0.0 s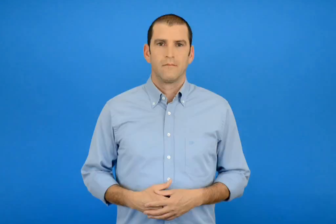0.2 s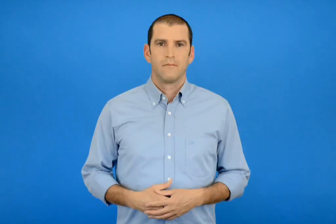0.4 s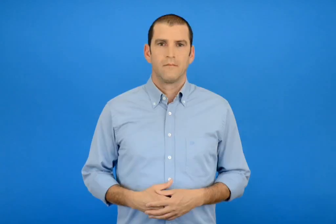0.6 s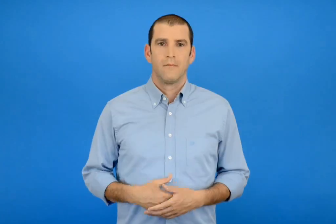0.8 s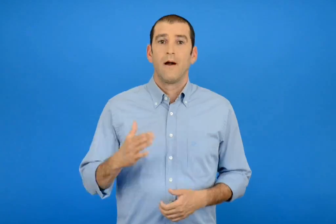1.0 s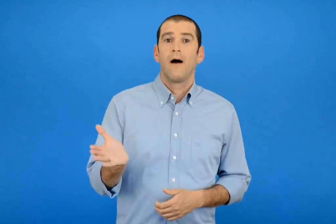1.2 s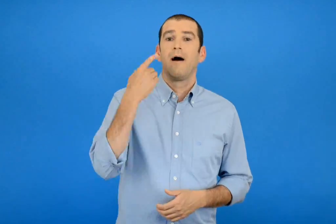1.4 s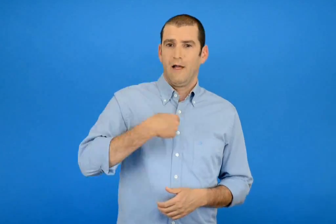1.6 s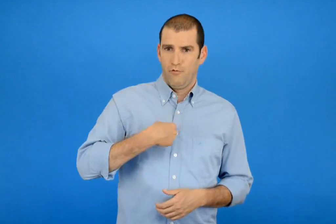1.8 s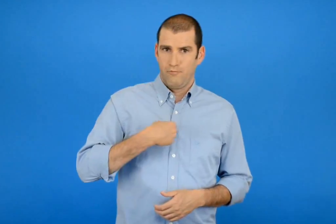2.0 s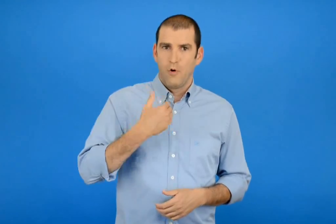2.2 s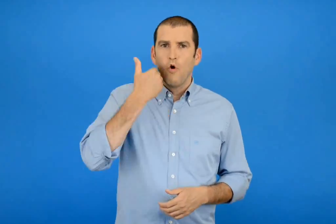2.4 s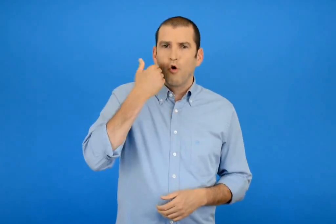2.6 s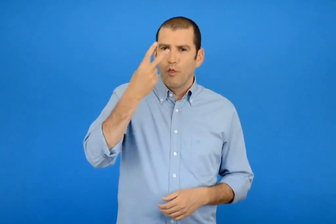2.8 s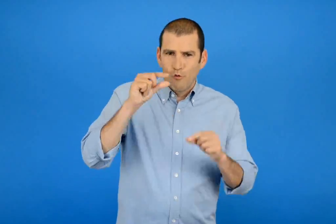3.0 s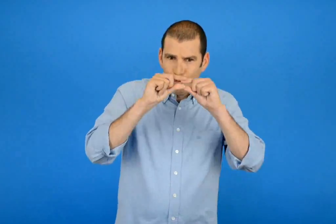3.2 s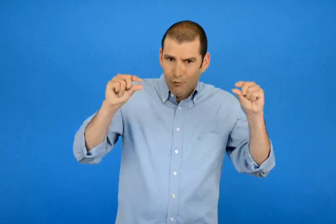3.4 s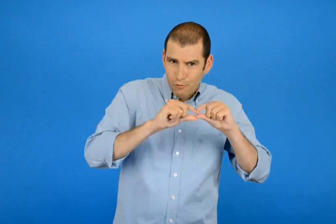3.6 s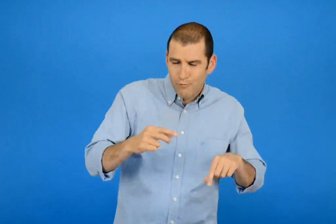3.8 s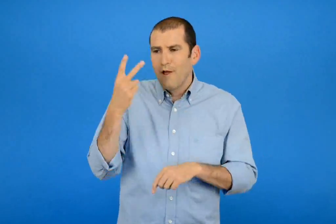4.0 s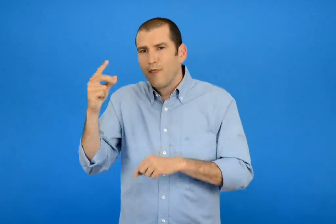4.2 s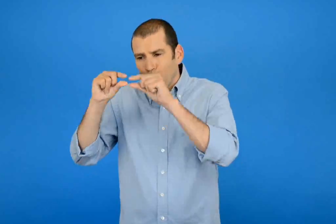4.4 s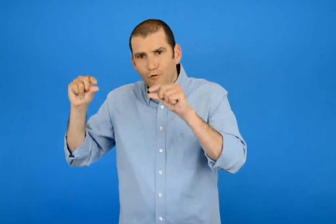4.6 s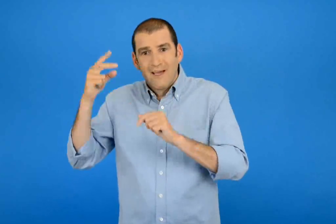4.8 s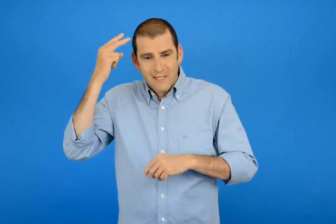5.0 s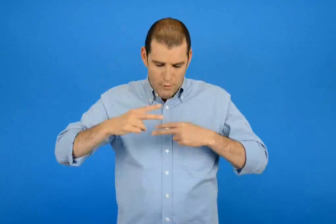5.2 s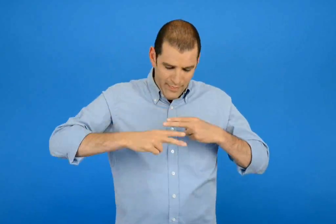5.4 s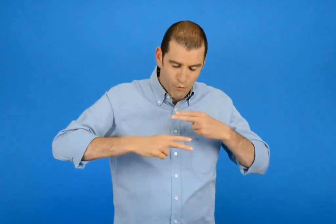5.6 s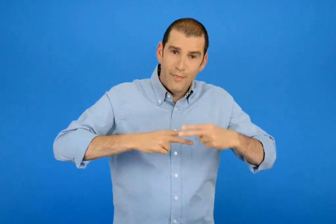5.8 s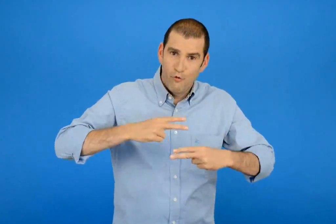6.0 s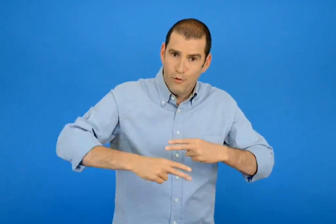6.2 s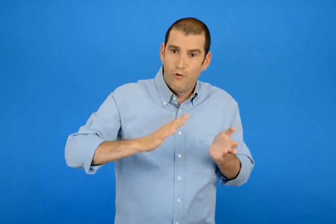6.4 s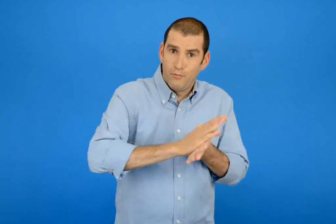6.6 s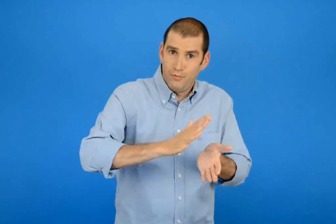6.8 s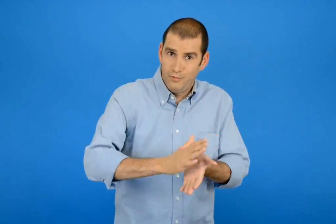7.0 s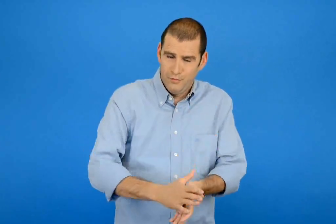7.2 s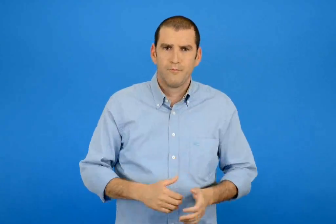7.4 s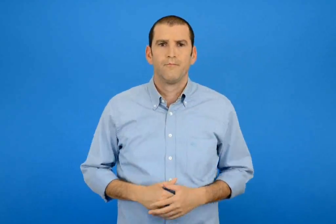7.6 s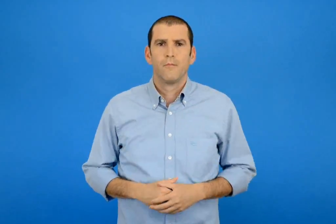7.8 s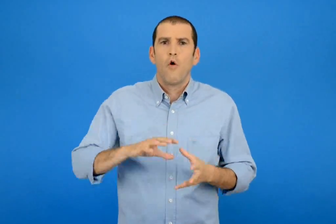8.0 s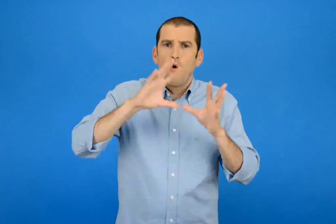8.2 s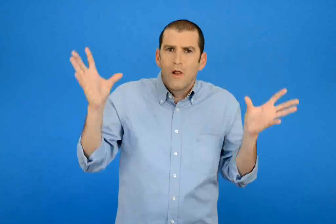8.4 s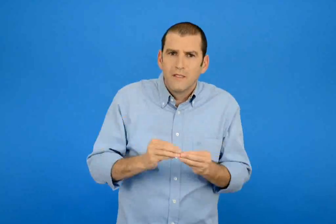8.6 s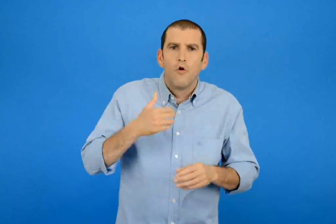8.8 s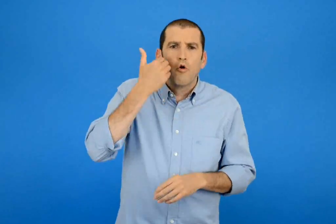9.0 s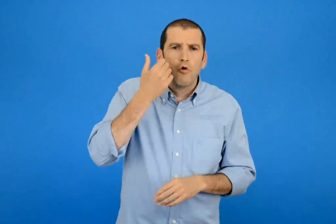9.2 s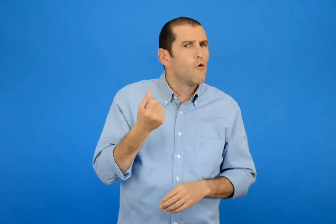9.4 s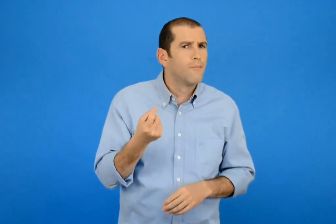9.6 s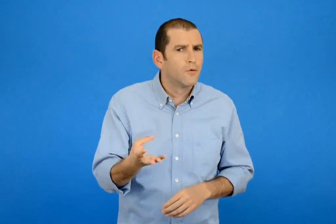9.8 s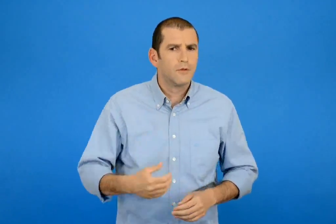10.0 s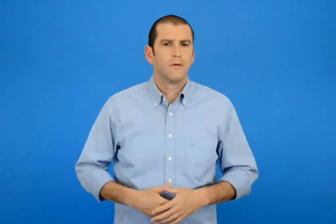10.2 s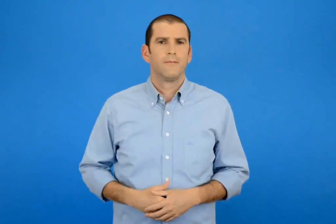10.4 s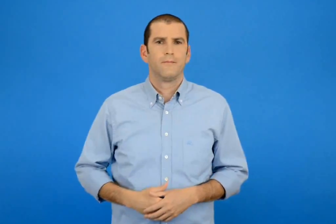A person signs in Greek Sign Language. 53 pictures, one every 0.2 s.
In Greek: αν κολλούσα 2 κόκκινες και 2 κίτρινες λουρίδες κάθε φορά πόσες συνολικά κόκκινες θα χρησιμοποιούσα ;
